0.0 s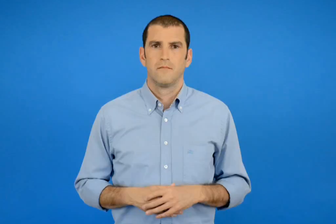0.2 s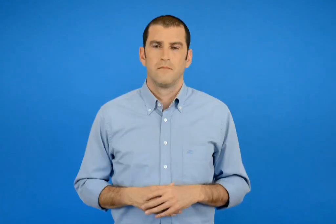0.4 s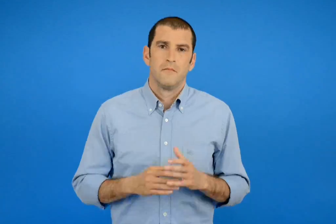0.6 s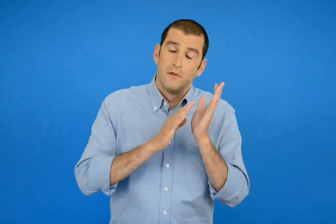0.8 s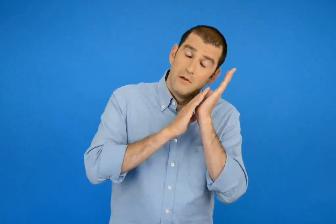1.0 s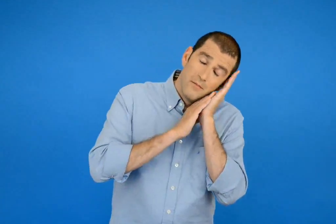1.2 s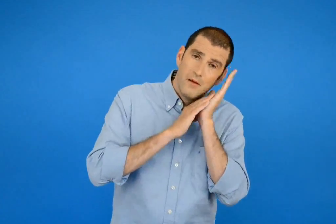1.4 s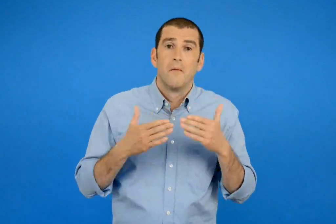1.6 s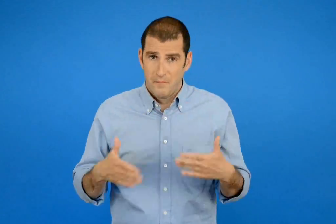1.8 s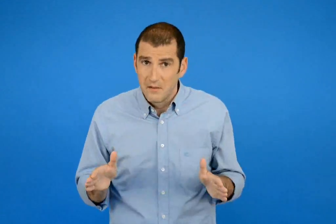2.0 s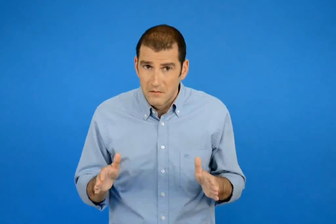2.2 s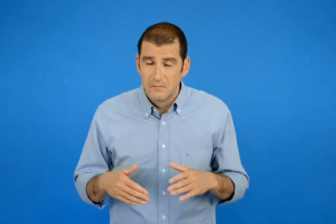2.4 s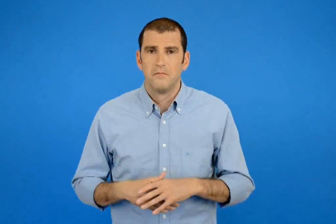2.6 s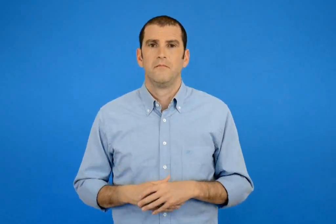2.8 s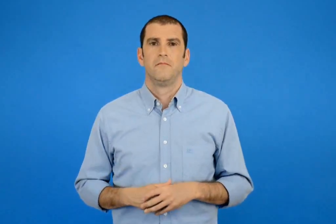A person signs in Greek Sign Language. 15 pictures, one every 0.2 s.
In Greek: κοιμήθηκε ;
